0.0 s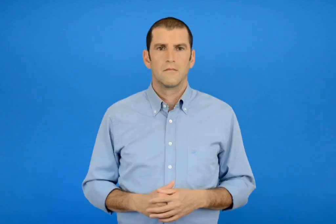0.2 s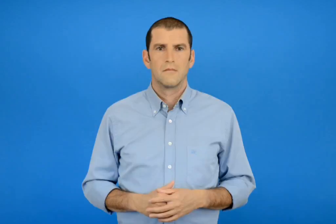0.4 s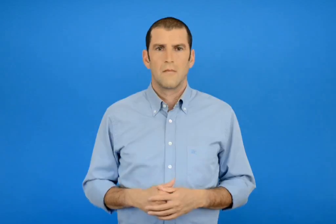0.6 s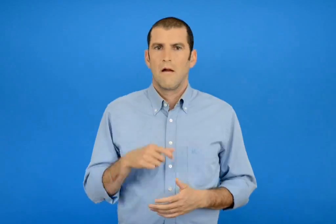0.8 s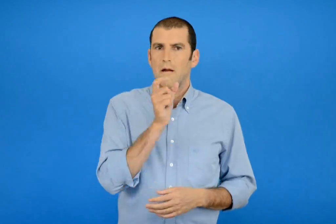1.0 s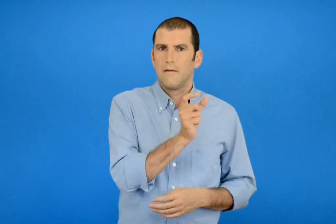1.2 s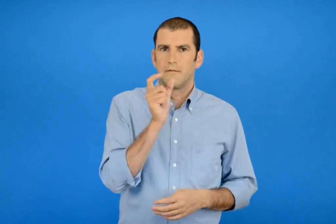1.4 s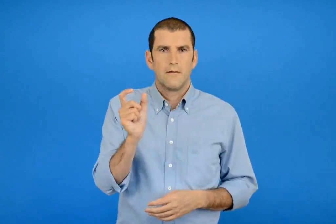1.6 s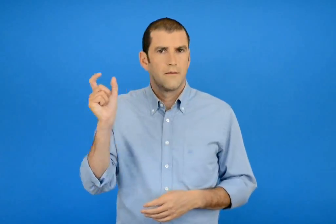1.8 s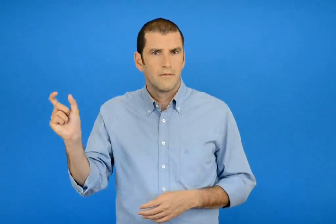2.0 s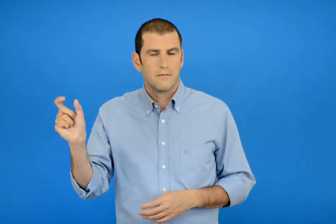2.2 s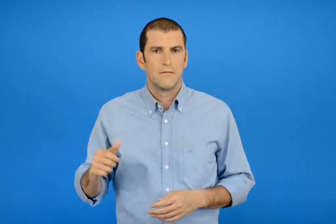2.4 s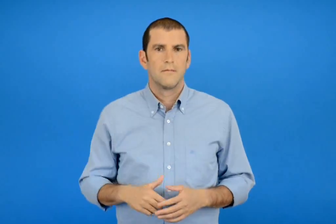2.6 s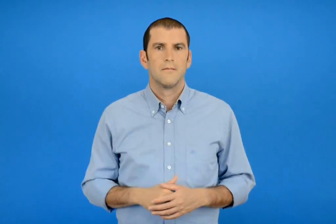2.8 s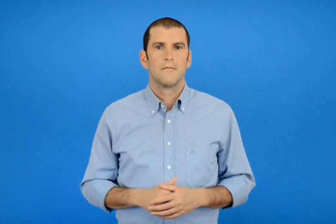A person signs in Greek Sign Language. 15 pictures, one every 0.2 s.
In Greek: με λέξεις
